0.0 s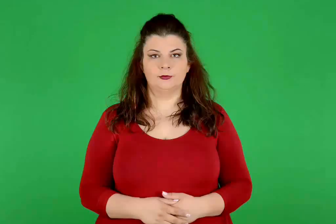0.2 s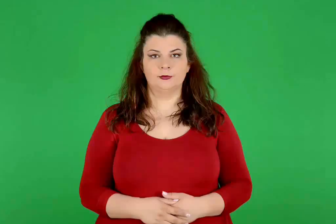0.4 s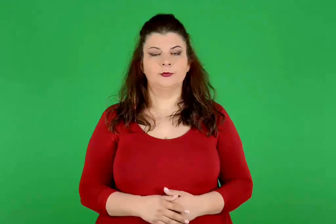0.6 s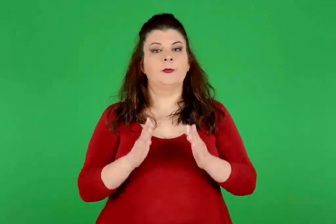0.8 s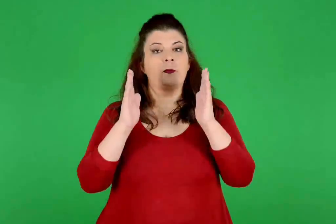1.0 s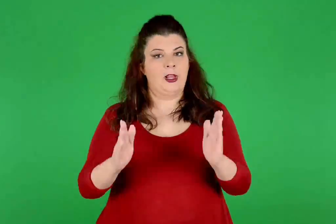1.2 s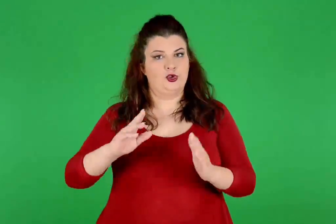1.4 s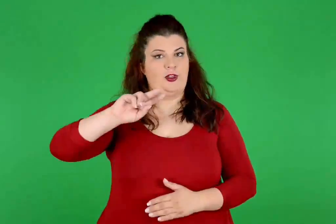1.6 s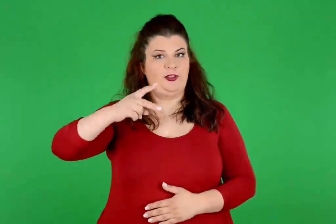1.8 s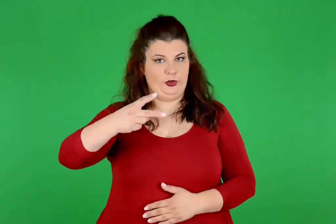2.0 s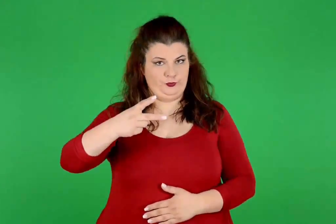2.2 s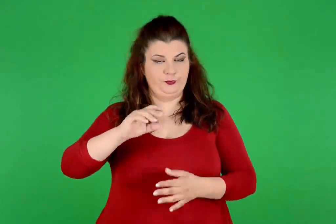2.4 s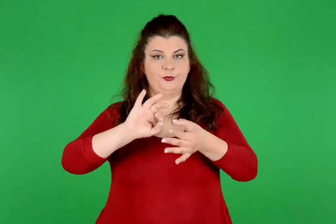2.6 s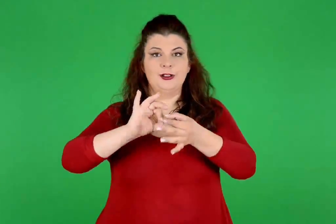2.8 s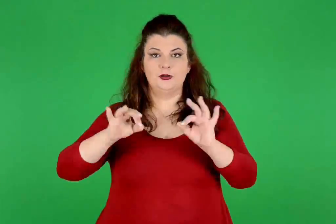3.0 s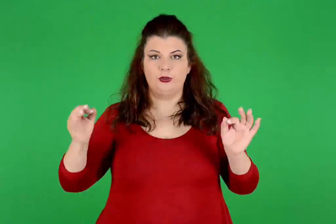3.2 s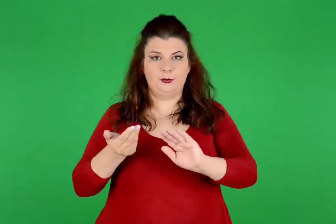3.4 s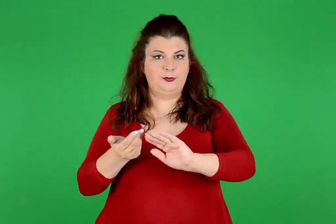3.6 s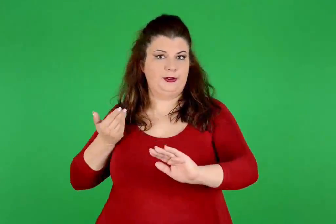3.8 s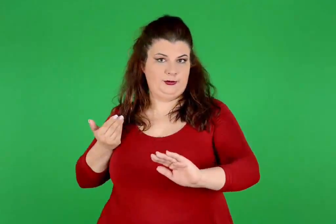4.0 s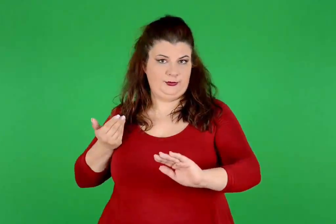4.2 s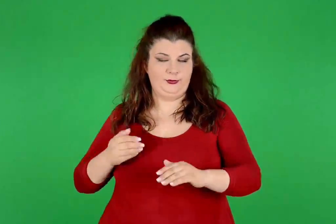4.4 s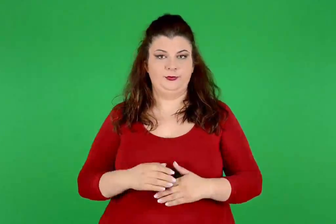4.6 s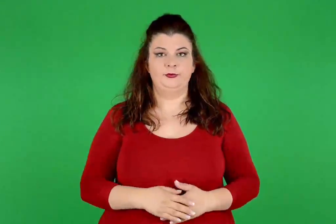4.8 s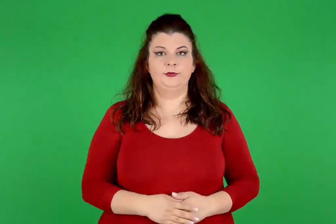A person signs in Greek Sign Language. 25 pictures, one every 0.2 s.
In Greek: μέρος δευτεροπροιστορία
